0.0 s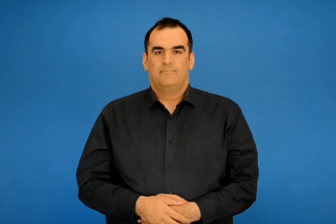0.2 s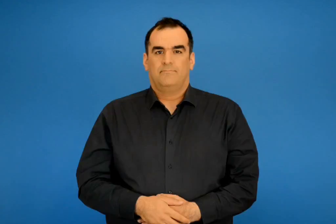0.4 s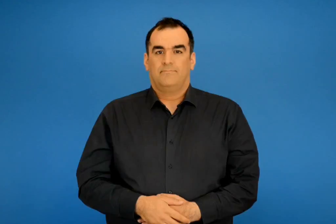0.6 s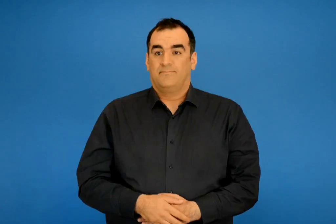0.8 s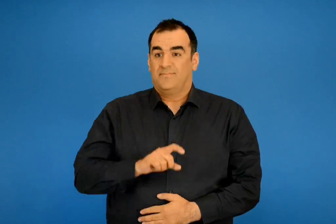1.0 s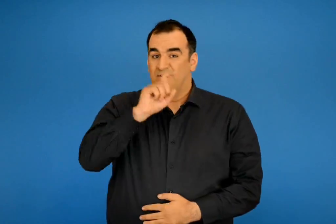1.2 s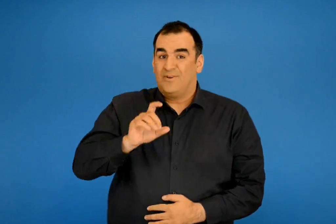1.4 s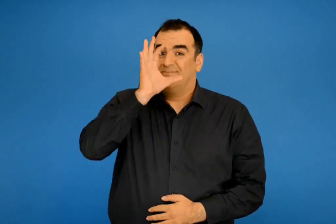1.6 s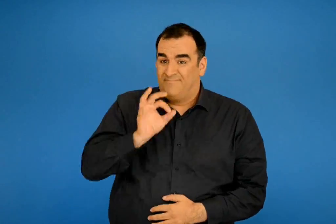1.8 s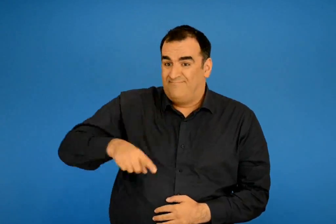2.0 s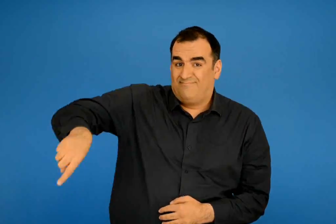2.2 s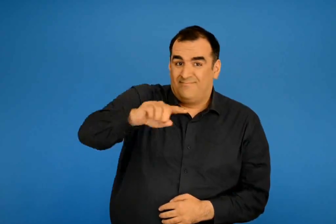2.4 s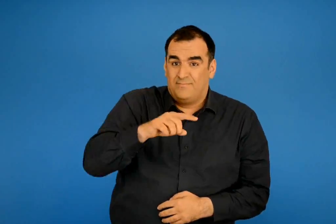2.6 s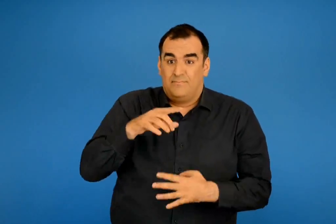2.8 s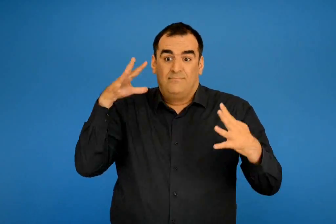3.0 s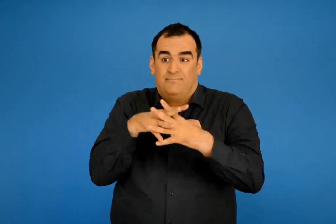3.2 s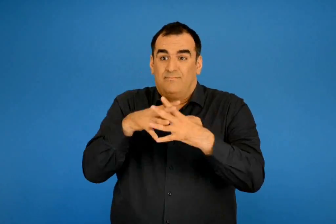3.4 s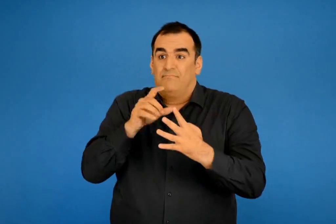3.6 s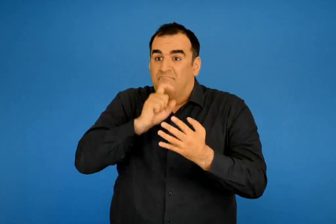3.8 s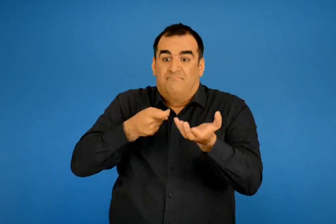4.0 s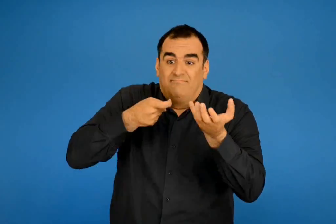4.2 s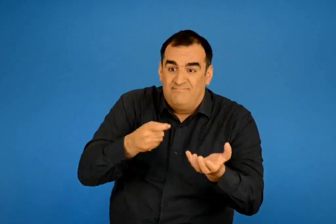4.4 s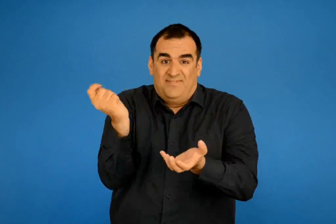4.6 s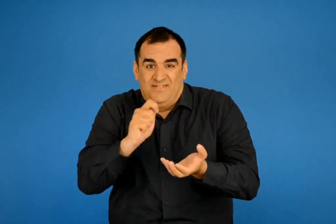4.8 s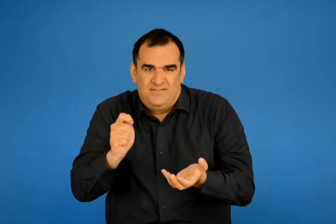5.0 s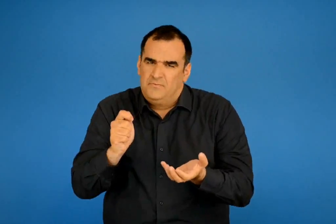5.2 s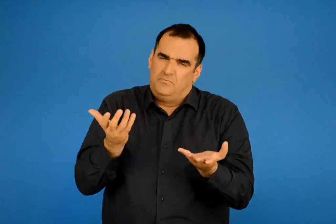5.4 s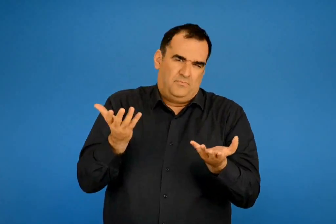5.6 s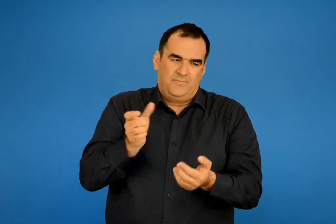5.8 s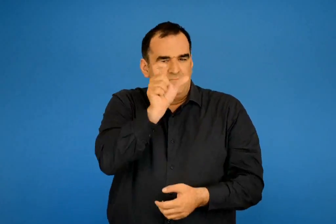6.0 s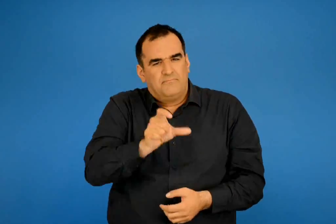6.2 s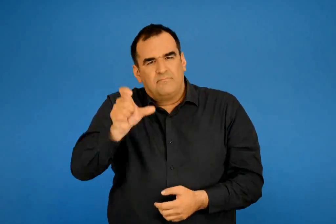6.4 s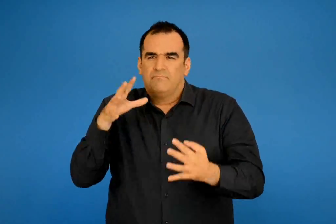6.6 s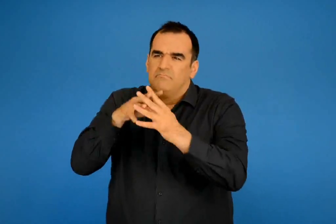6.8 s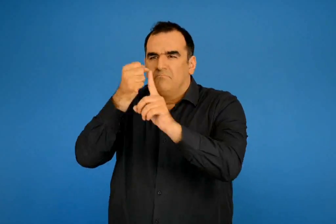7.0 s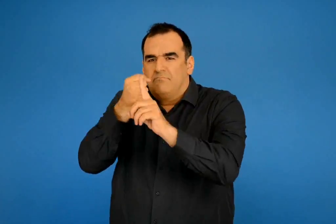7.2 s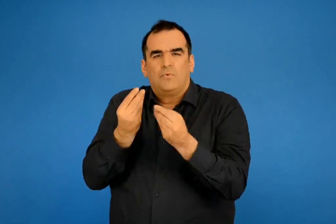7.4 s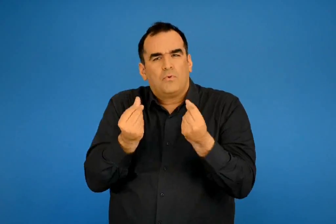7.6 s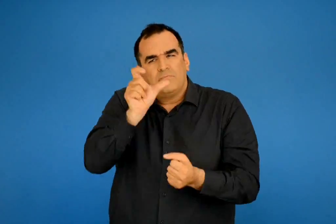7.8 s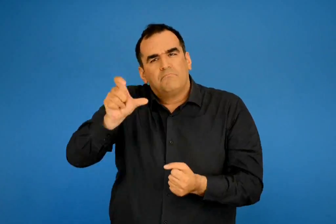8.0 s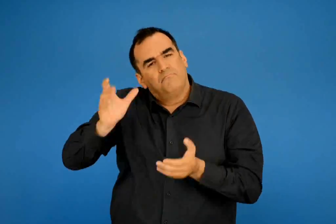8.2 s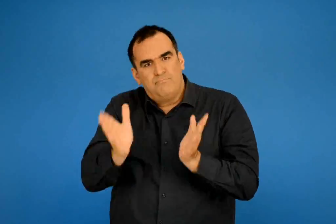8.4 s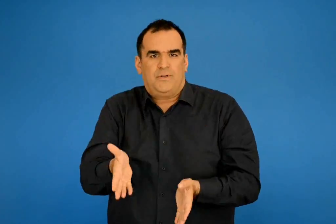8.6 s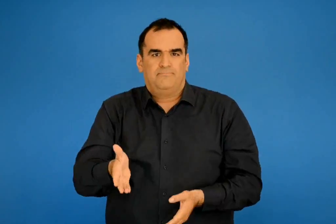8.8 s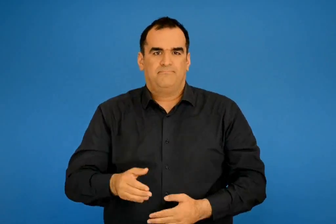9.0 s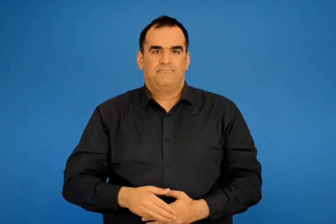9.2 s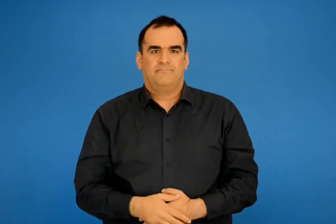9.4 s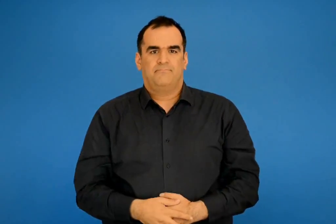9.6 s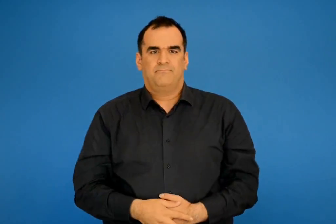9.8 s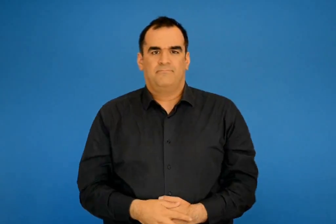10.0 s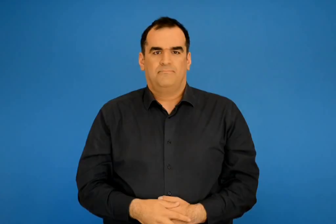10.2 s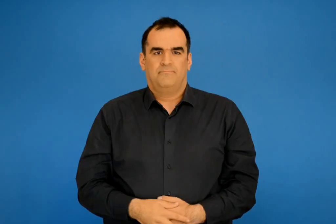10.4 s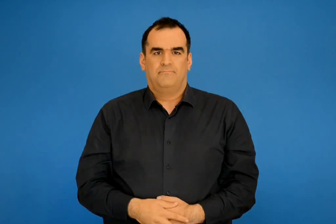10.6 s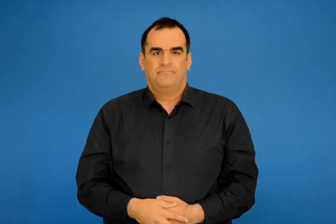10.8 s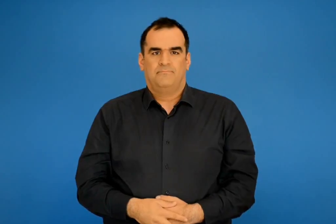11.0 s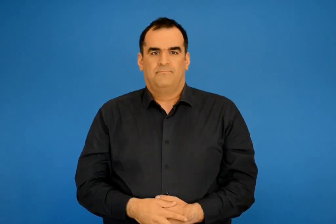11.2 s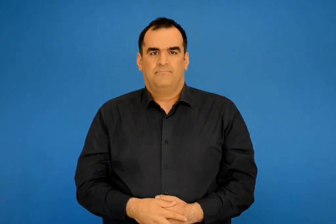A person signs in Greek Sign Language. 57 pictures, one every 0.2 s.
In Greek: στη ζωή υπάρχουν ήρωες που δεν κρατούν πολεμικό όπλο είναι οι καθημερινοί ήρωες που αγωνίζονται ο καθένας όπως μπορεί
